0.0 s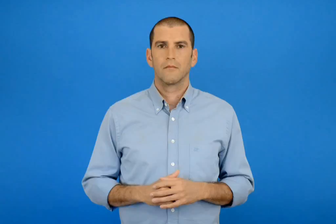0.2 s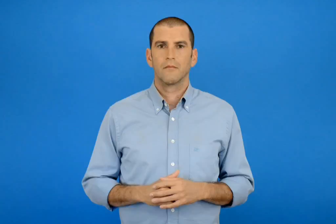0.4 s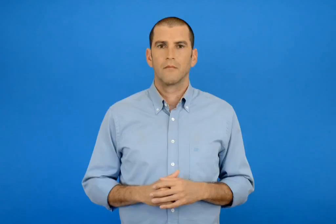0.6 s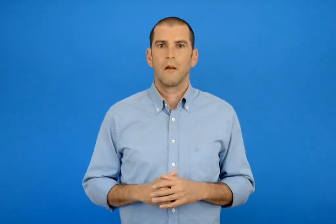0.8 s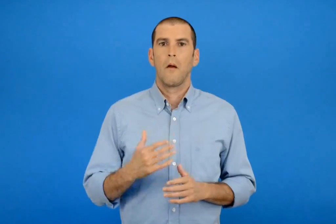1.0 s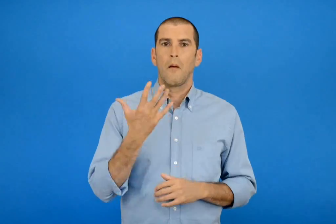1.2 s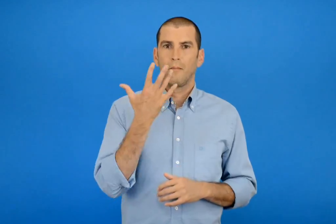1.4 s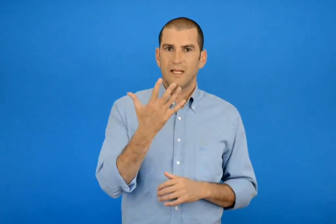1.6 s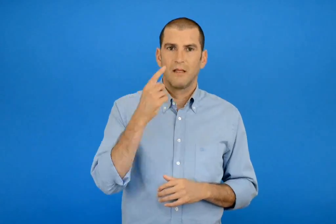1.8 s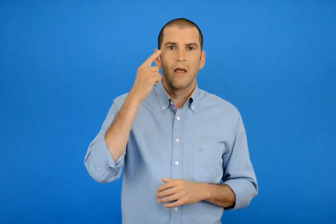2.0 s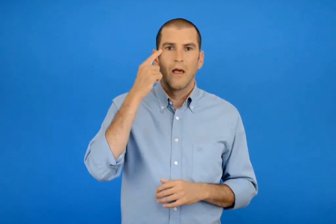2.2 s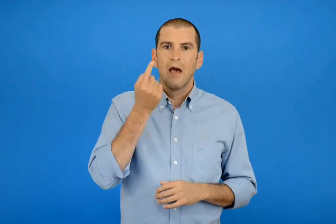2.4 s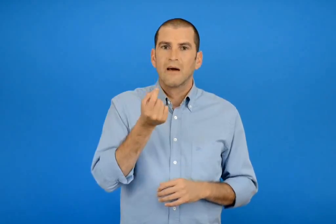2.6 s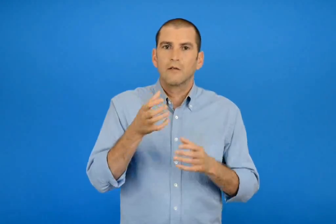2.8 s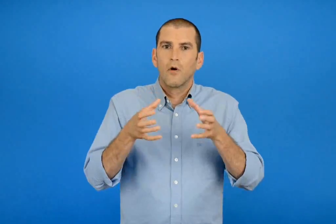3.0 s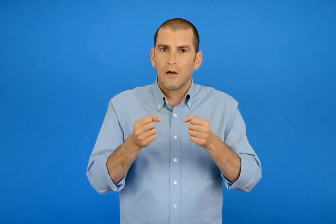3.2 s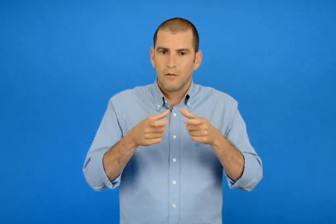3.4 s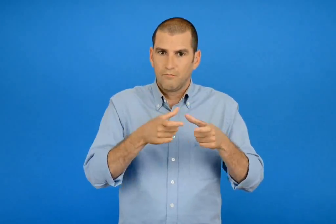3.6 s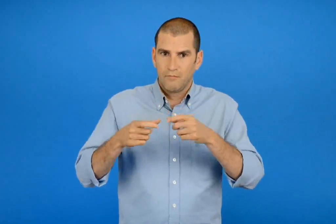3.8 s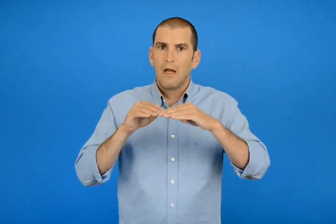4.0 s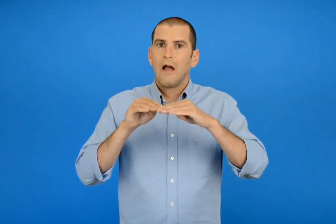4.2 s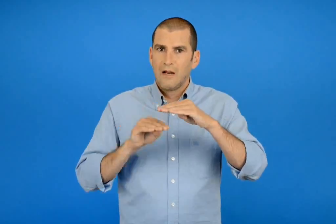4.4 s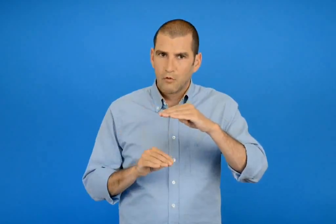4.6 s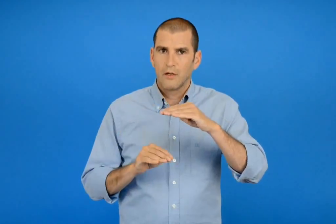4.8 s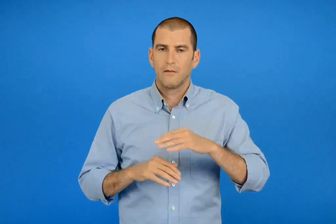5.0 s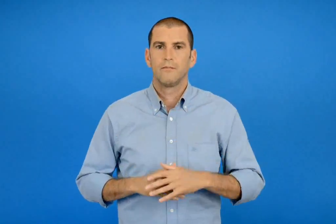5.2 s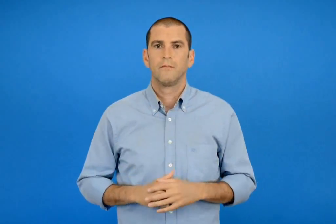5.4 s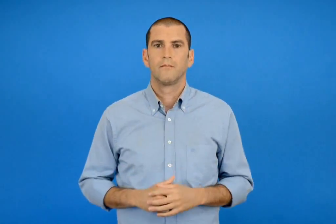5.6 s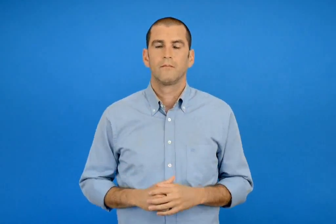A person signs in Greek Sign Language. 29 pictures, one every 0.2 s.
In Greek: λιγότερα από 5 ρυζόγαλα
